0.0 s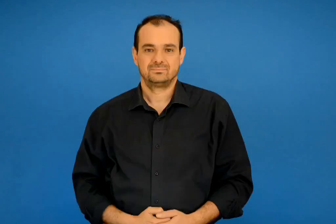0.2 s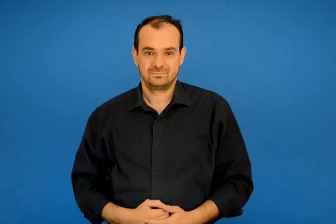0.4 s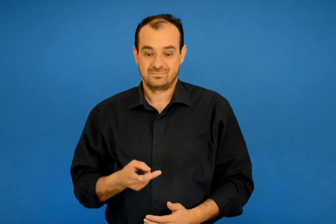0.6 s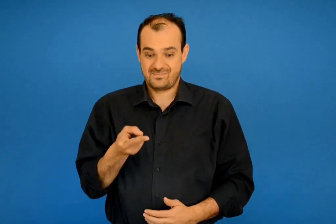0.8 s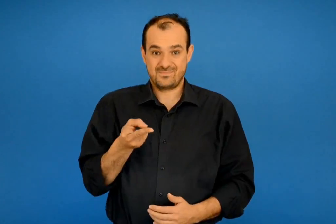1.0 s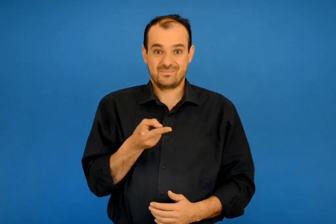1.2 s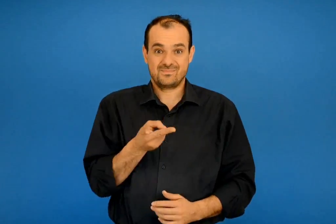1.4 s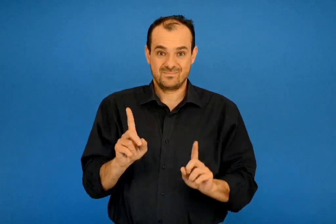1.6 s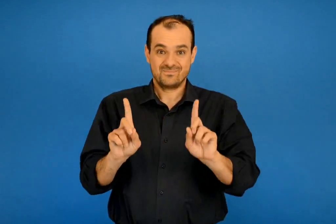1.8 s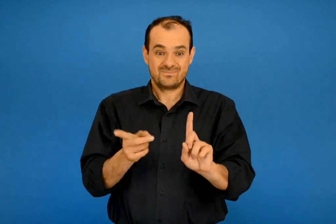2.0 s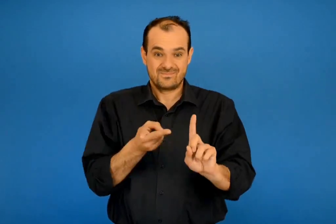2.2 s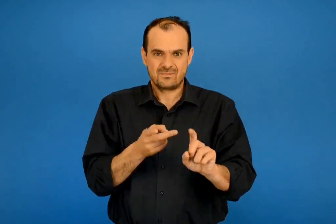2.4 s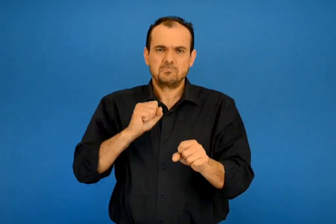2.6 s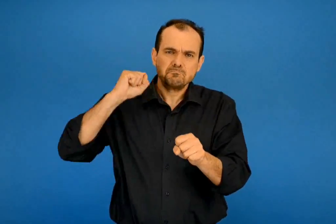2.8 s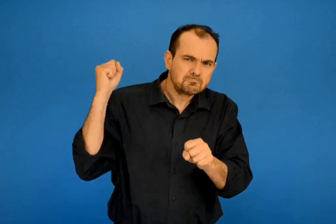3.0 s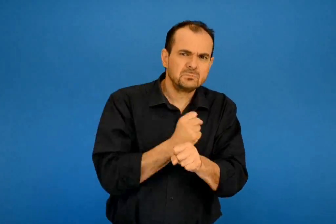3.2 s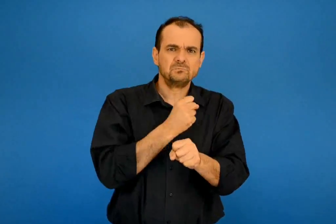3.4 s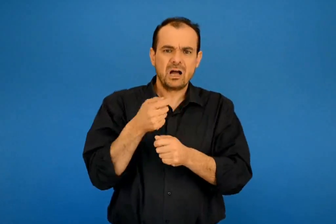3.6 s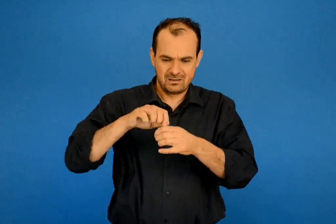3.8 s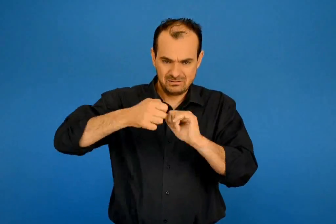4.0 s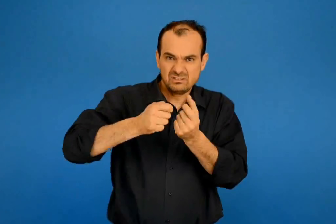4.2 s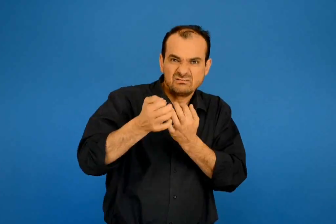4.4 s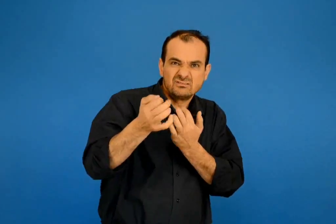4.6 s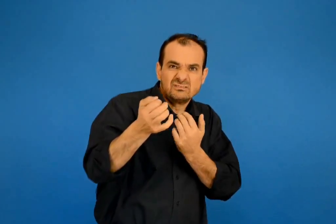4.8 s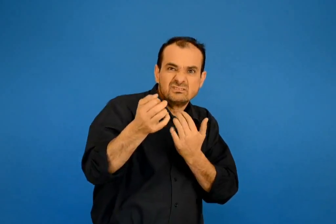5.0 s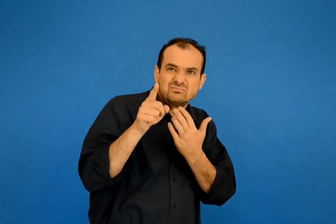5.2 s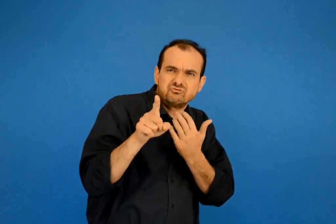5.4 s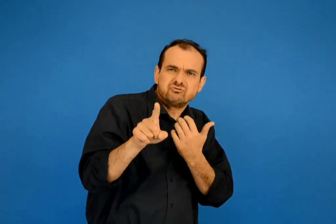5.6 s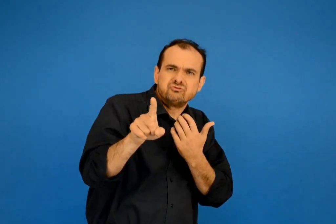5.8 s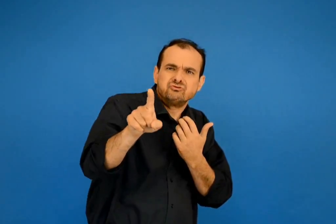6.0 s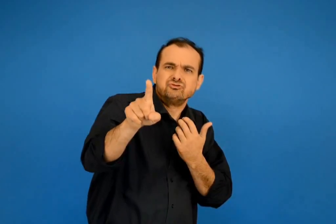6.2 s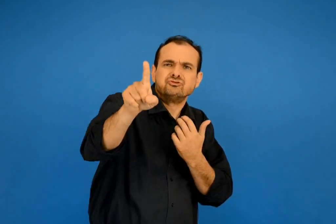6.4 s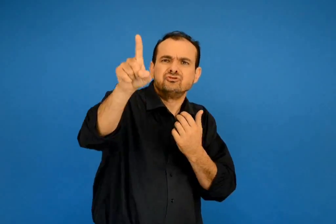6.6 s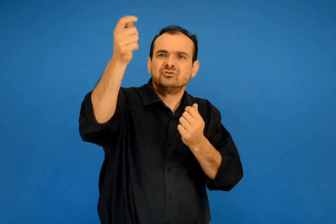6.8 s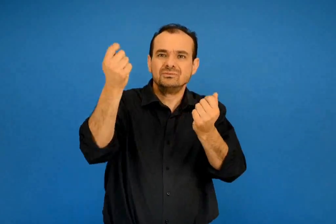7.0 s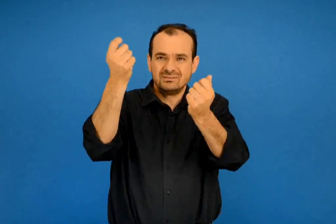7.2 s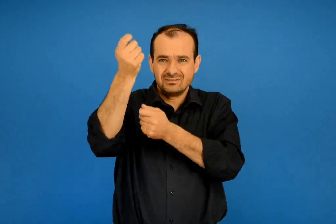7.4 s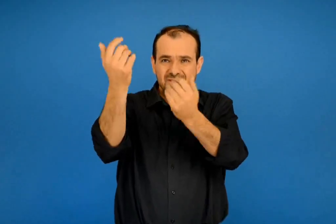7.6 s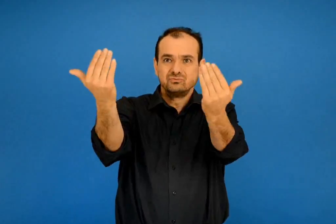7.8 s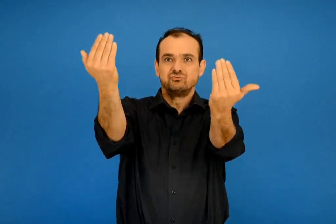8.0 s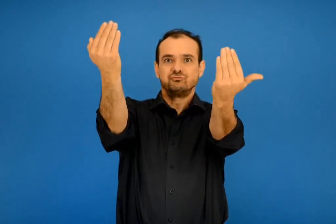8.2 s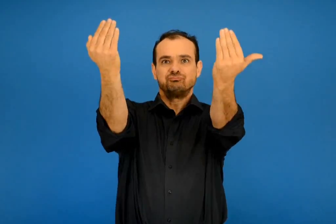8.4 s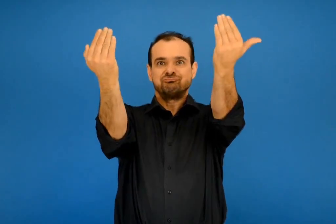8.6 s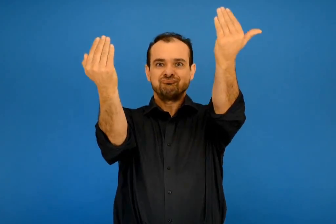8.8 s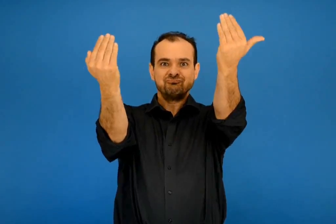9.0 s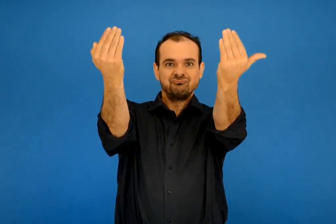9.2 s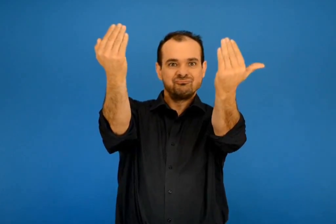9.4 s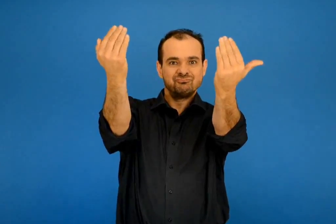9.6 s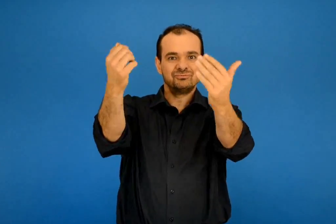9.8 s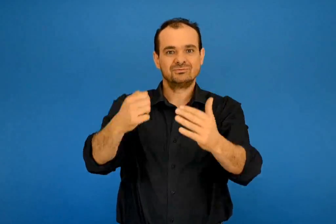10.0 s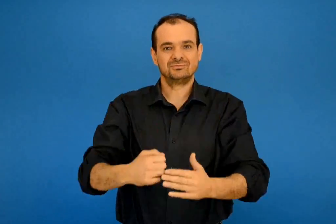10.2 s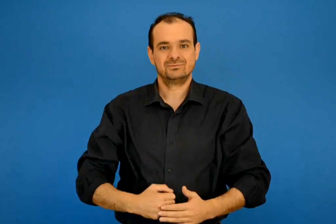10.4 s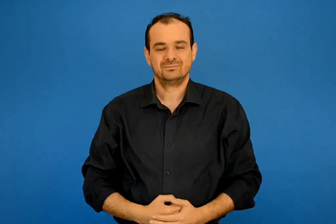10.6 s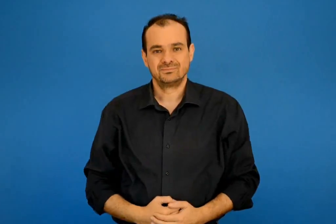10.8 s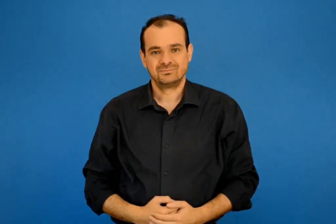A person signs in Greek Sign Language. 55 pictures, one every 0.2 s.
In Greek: πείσμα που το έβαλαν τα δύο ποιός θα περάσει τα αλλουνού τραβούν καλούμπα κι οι αϊτοί πήραν τους δρόμους του ουρανού
